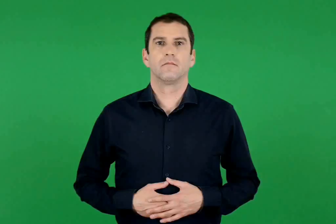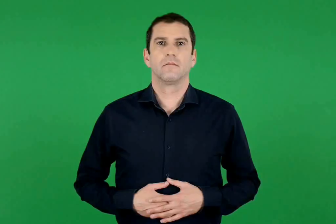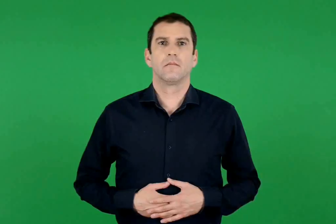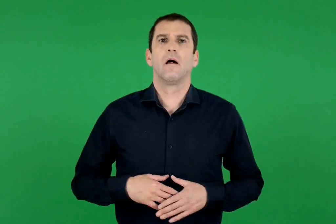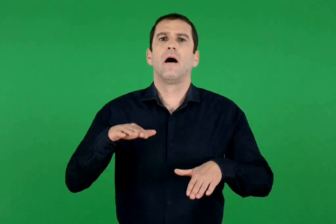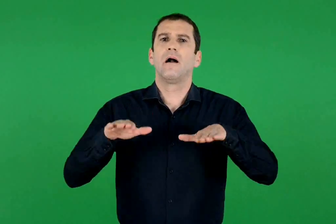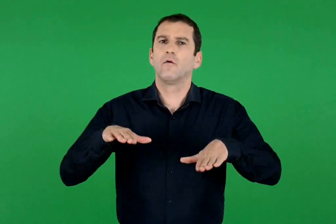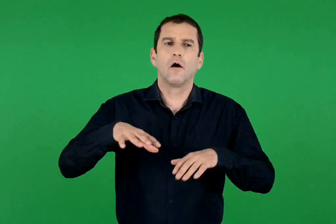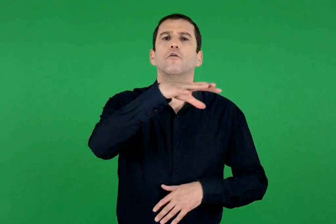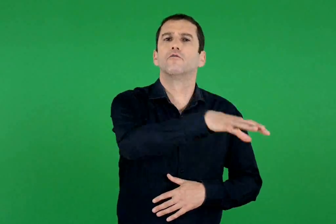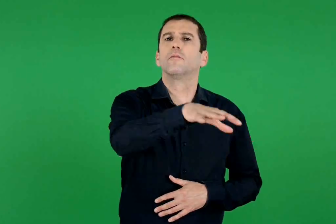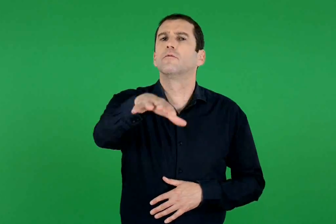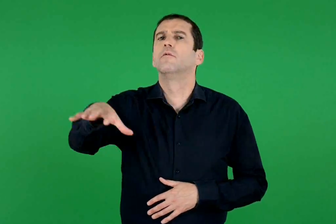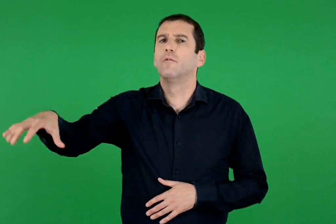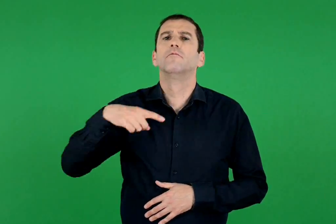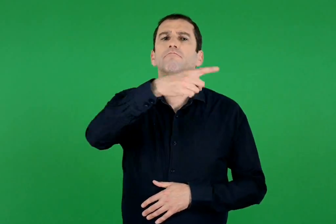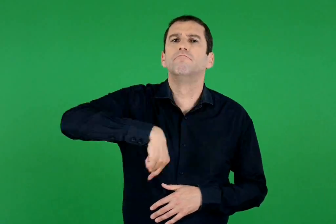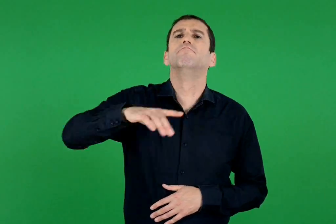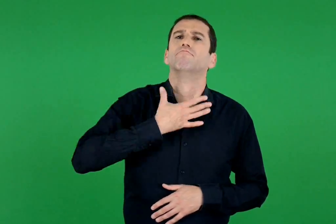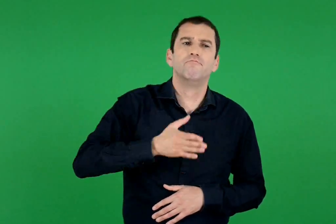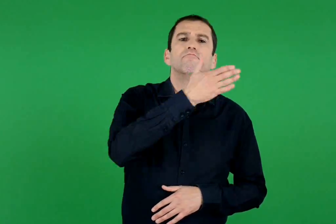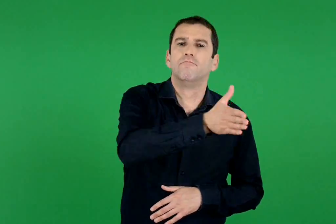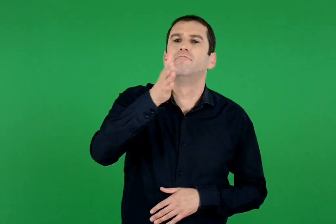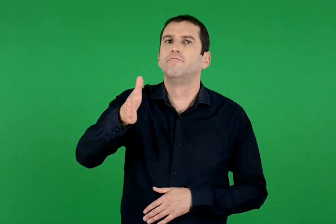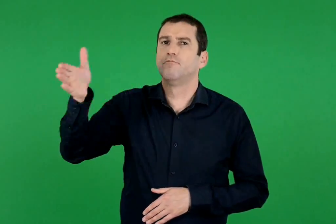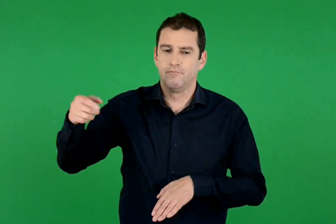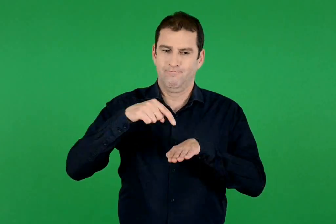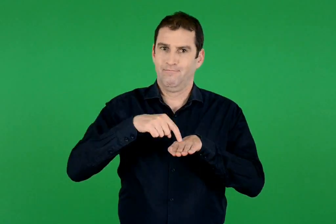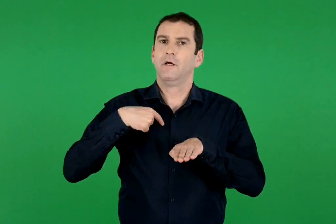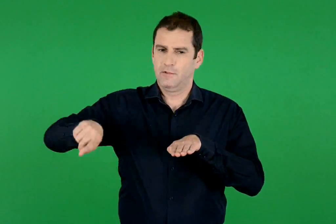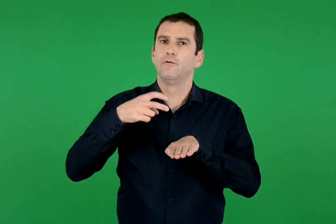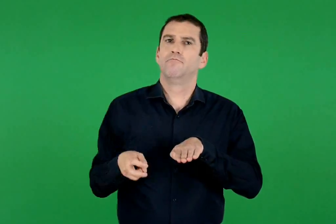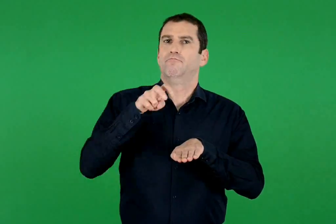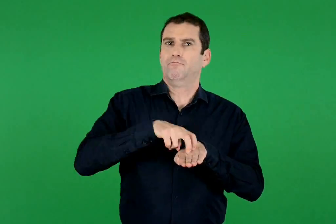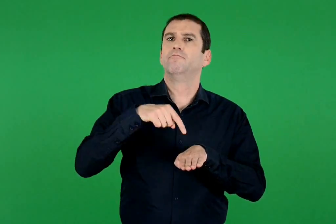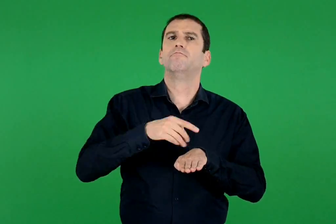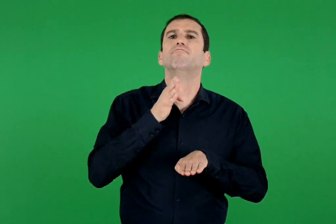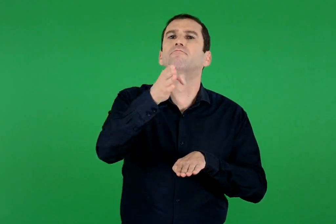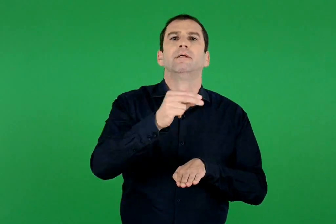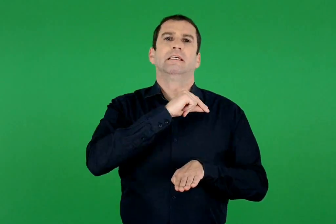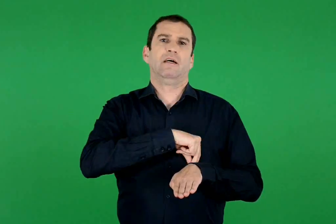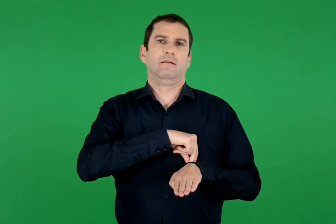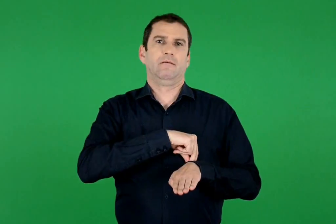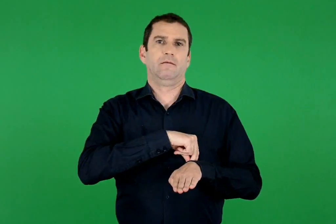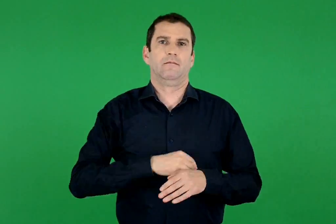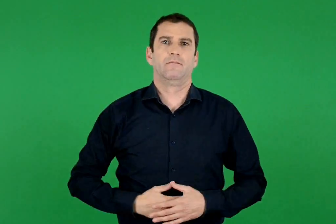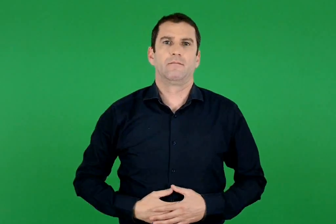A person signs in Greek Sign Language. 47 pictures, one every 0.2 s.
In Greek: ανάλογα με τον τόπο που θέλουμε να πάμε , χρησιμοποιούμε το μέσο που μας εξυπηρετεί καλύτερα
